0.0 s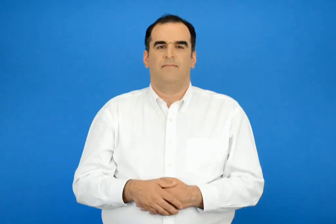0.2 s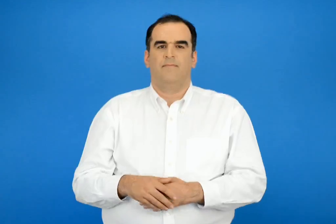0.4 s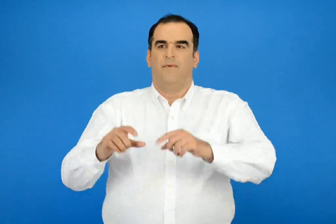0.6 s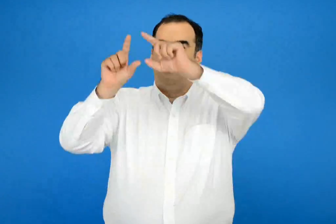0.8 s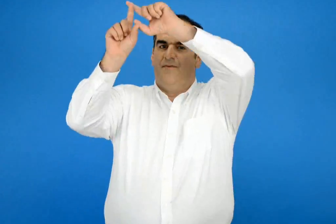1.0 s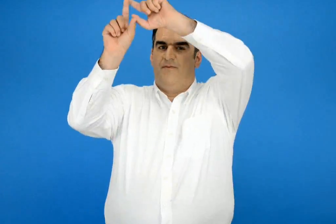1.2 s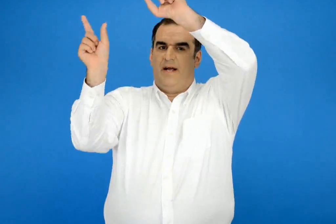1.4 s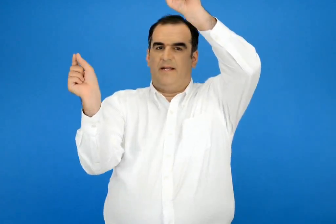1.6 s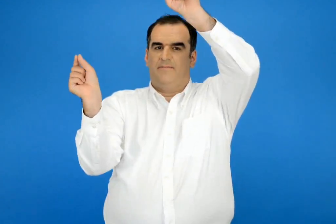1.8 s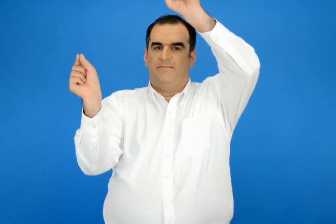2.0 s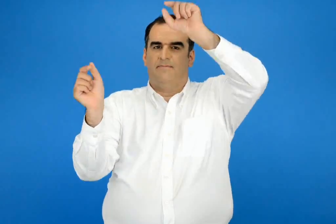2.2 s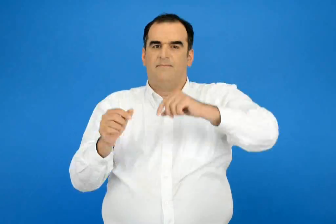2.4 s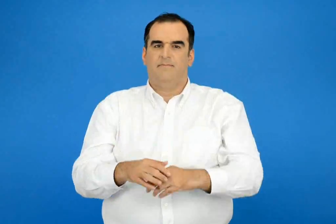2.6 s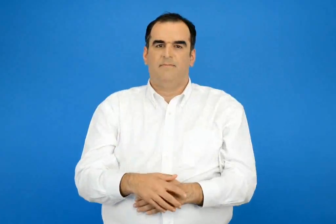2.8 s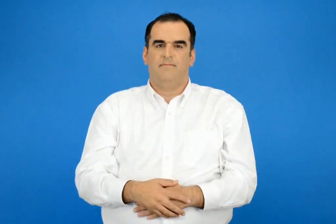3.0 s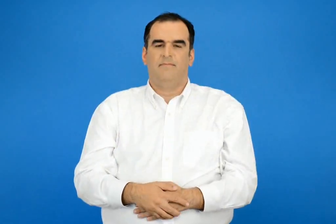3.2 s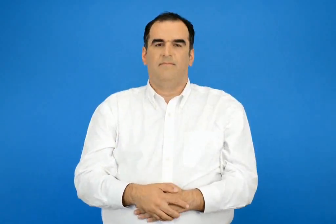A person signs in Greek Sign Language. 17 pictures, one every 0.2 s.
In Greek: φεγγάρι
